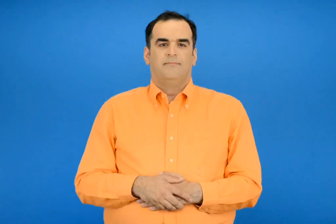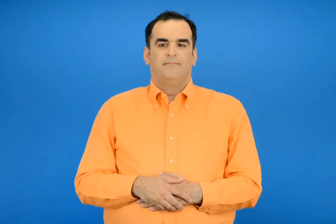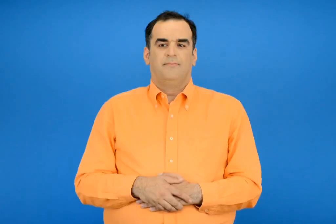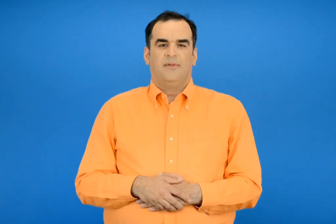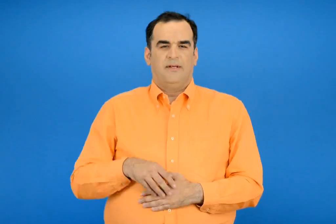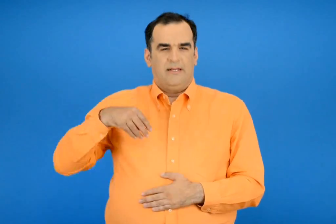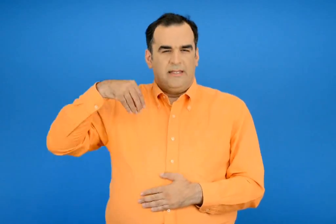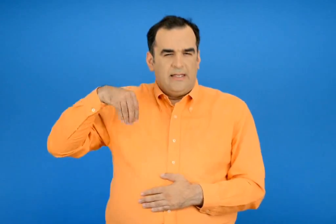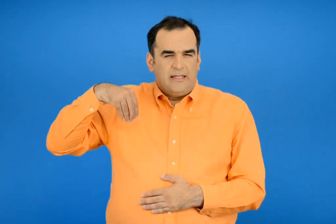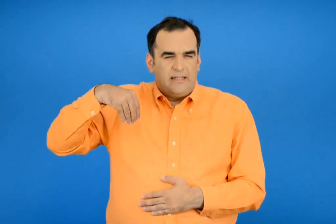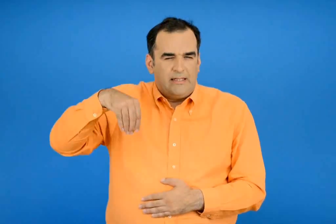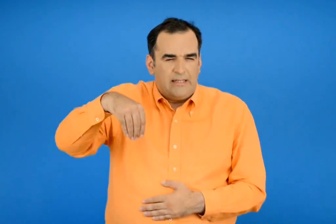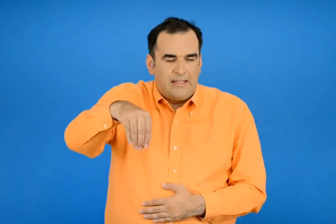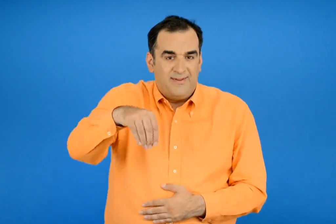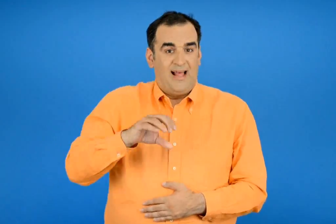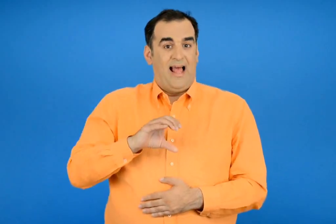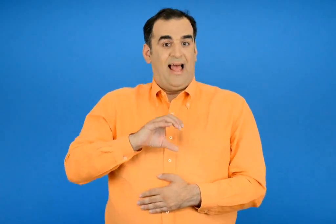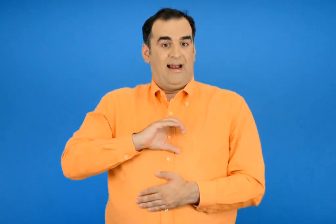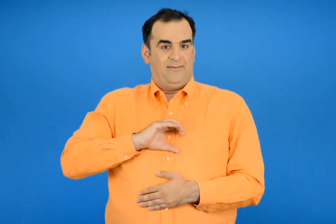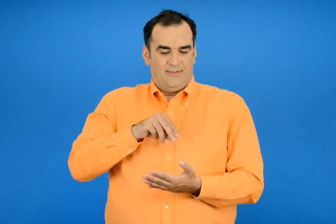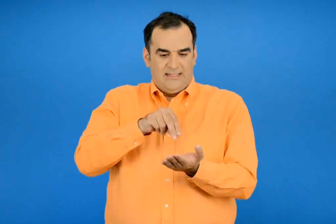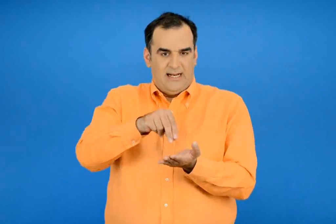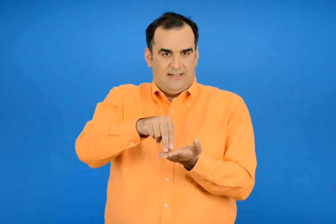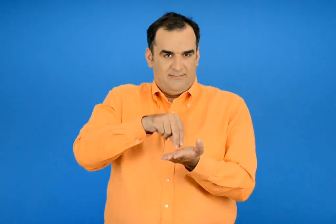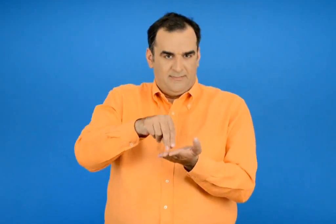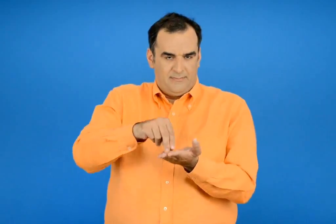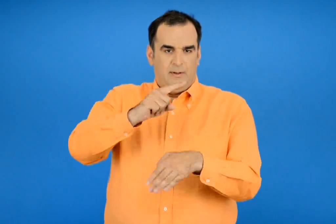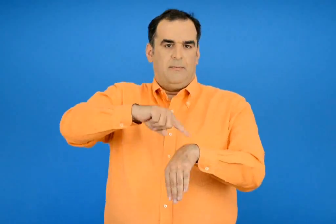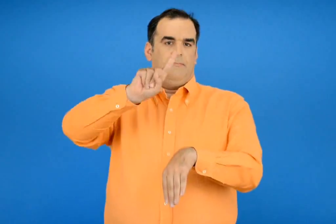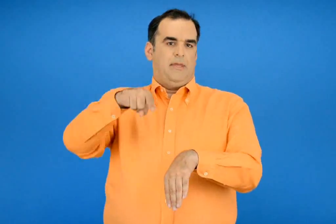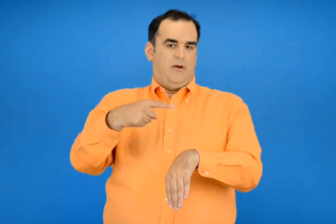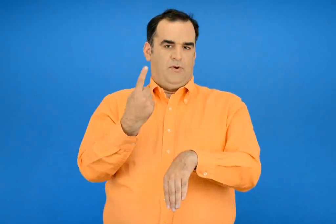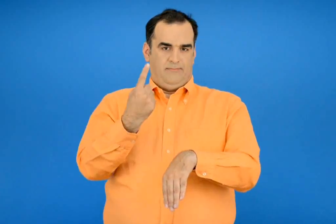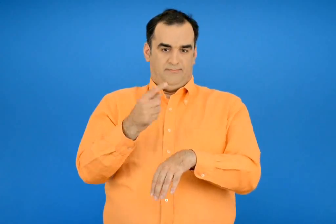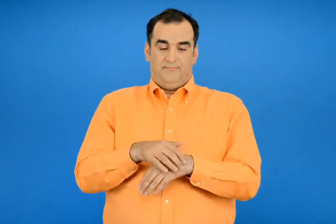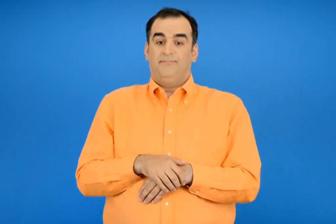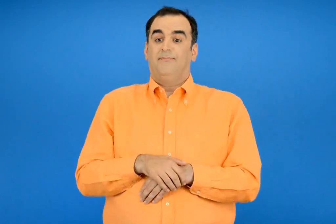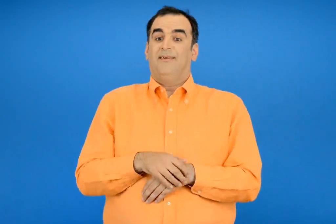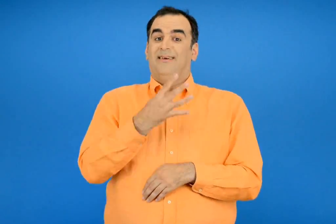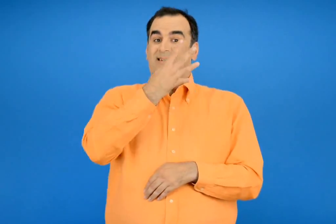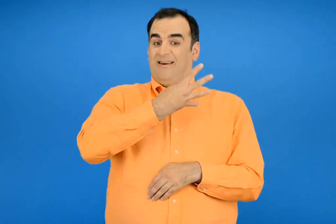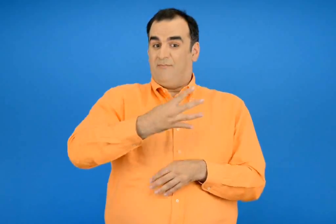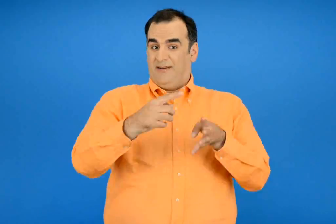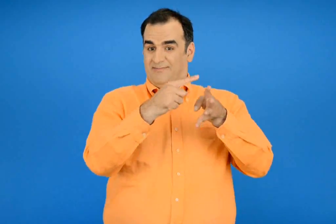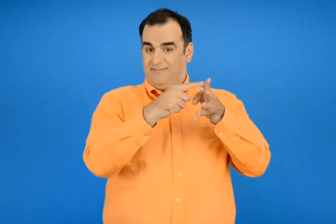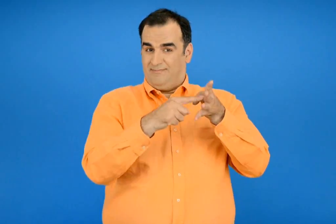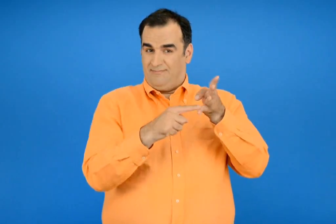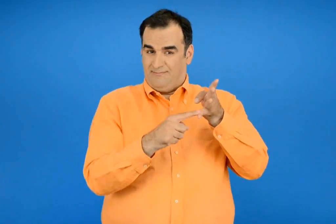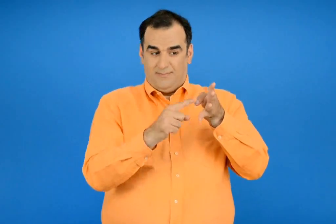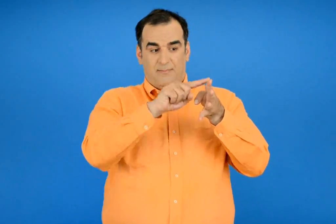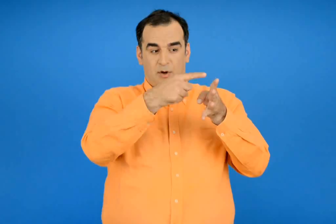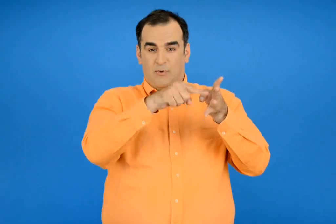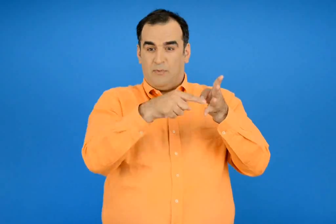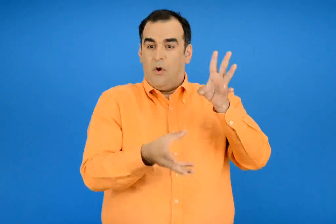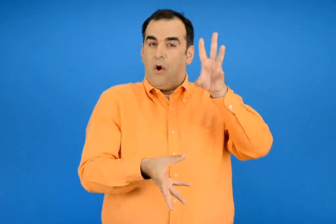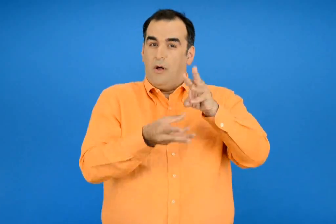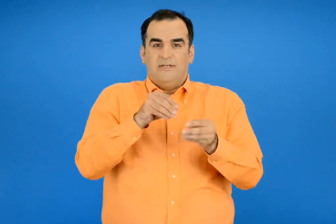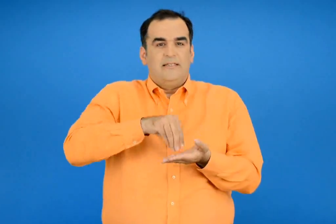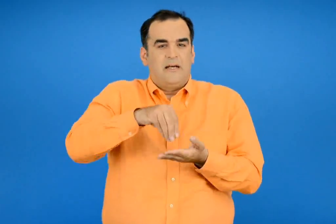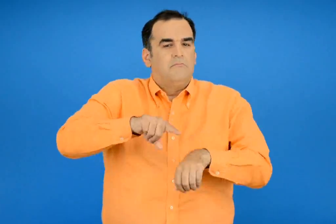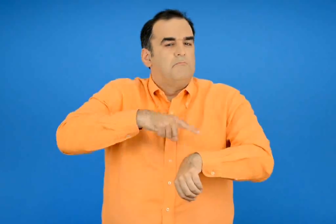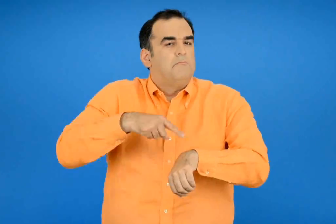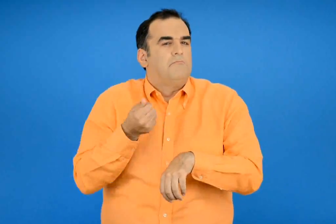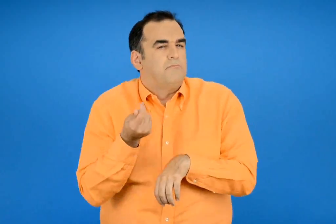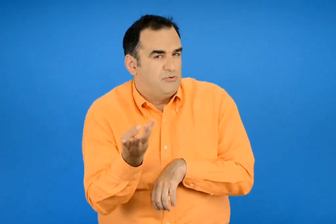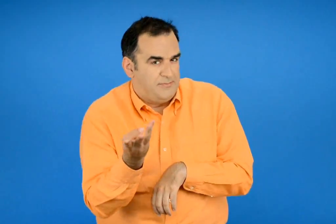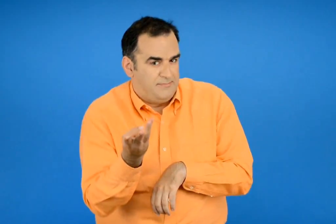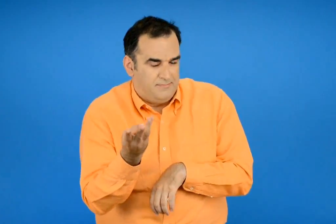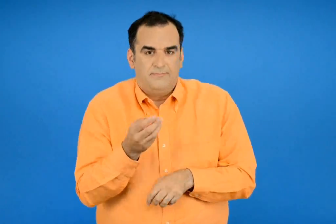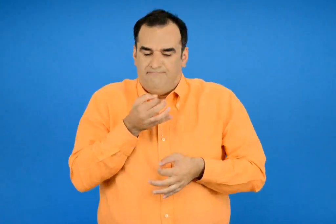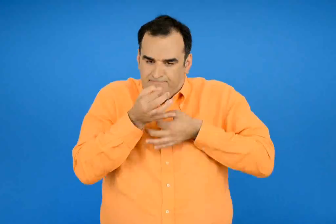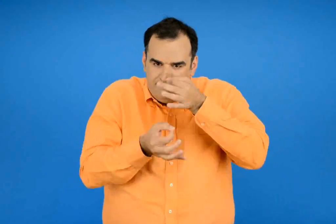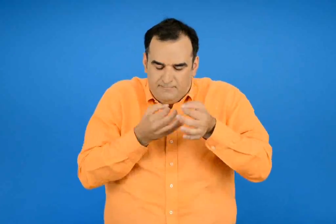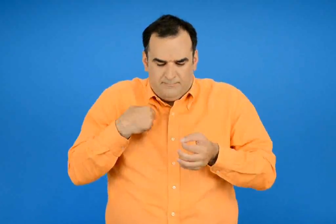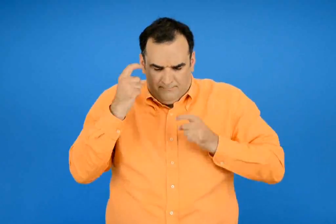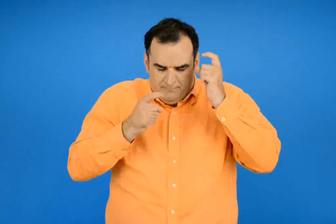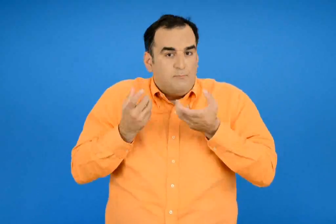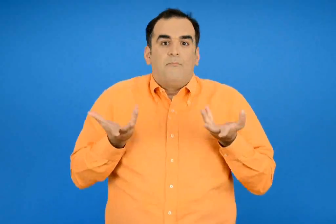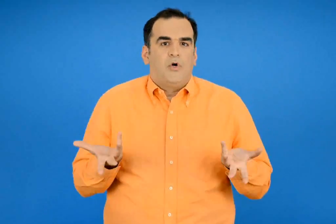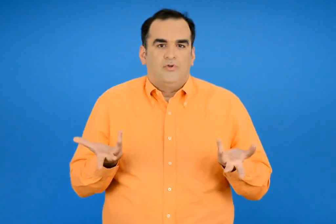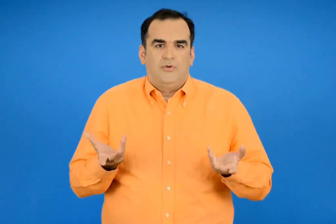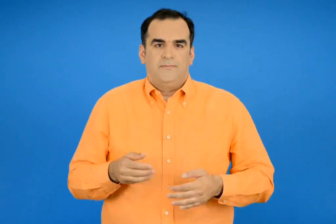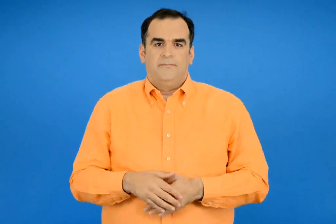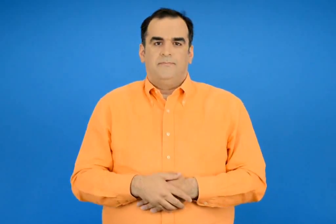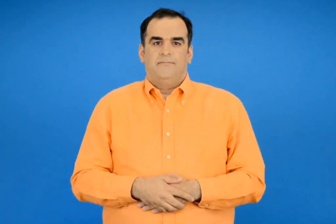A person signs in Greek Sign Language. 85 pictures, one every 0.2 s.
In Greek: η ελένη πηγαίνει και παίζει σκάκι 1 ωρά κάθε τρίτη σε 4 εβδομάδες πόσες ώρες συνολικά παίζει σκάκι ; εξηγούμε πως σκεφτήκαμε
